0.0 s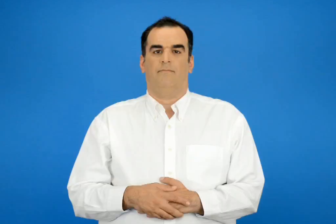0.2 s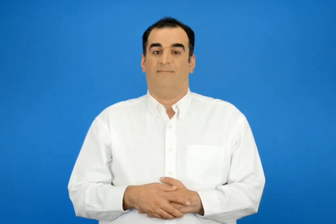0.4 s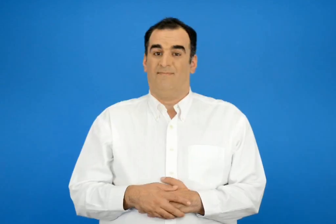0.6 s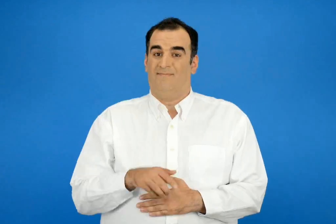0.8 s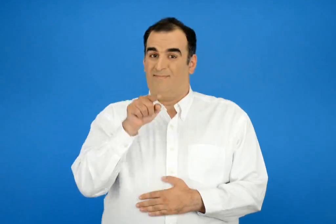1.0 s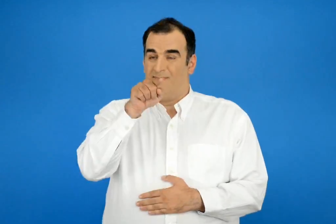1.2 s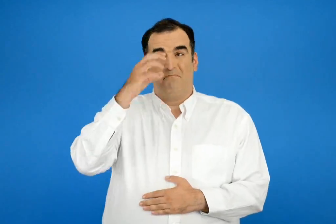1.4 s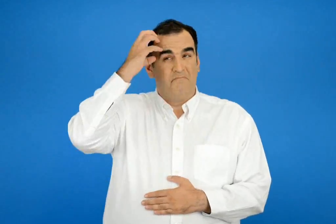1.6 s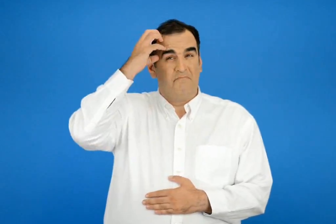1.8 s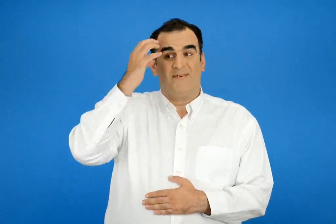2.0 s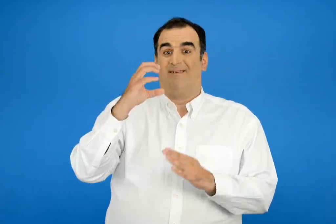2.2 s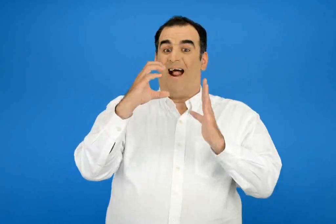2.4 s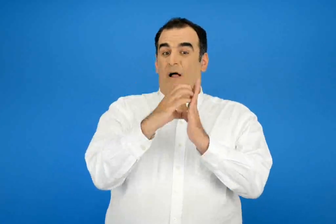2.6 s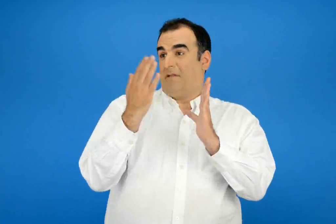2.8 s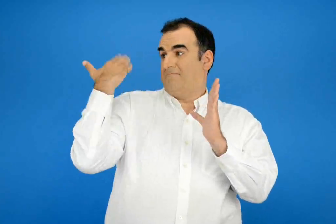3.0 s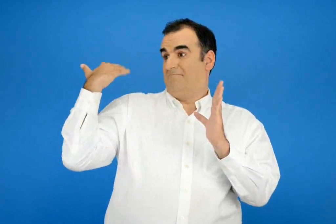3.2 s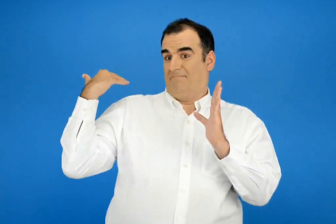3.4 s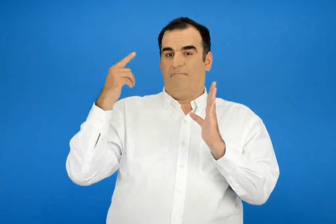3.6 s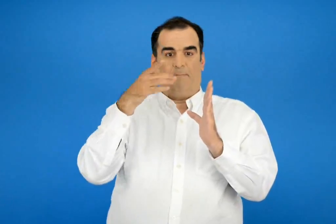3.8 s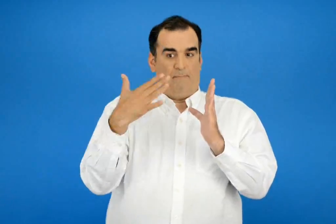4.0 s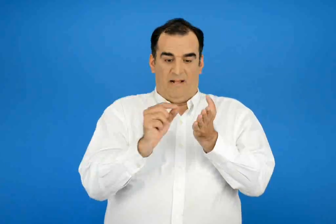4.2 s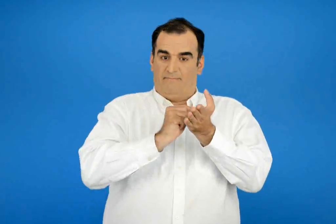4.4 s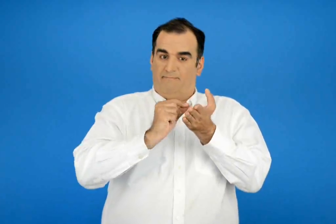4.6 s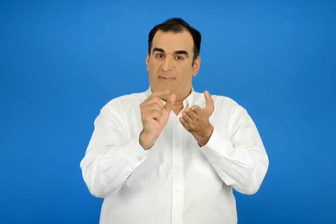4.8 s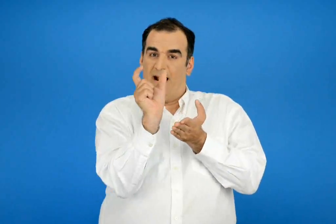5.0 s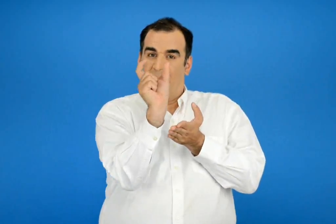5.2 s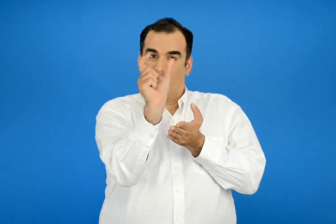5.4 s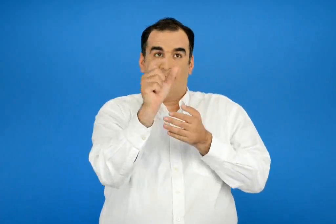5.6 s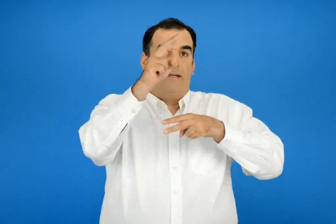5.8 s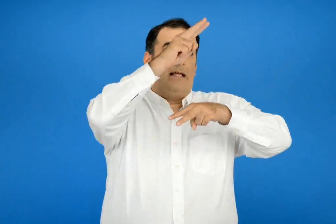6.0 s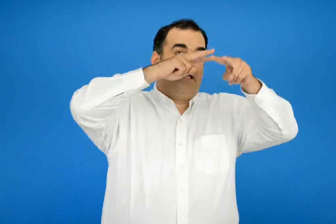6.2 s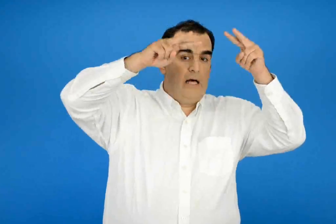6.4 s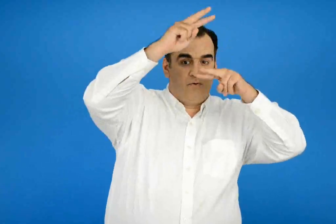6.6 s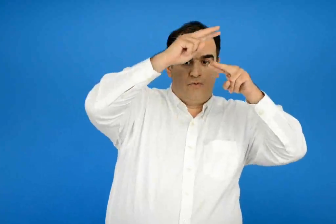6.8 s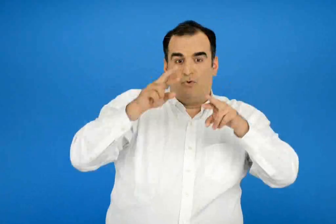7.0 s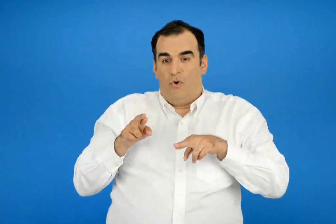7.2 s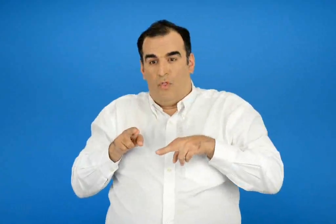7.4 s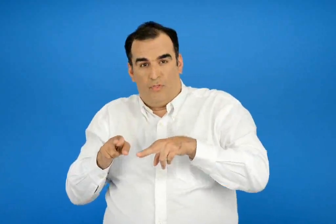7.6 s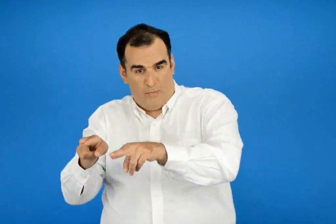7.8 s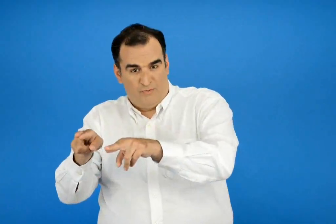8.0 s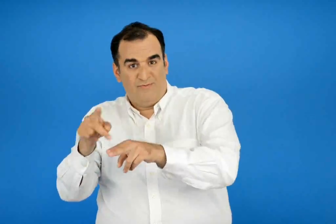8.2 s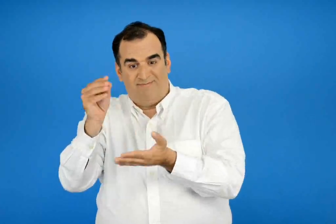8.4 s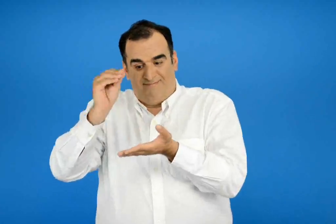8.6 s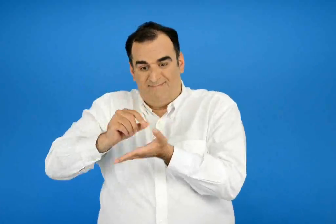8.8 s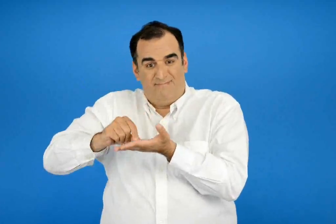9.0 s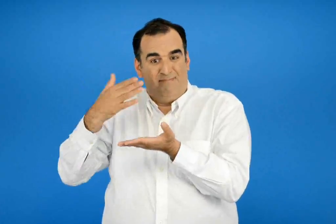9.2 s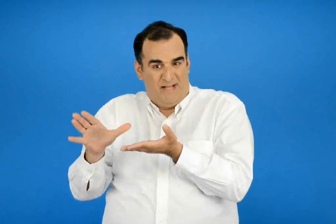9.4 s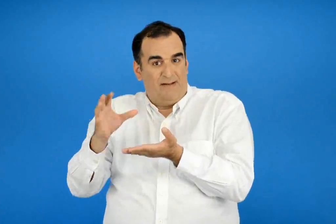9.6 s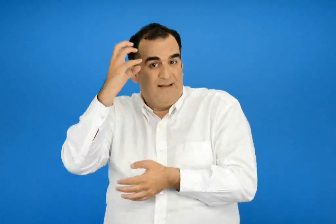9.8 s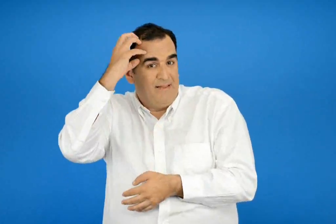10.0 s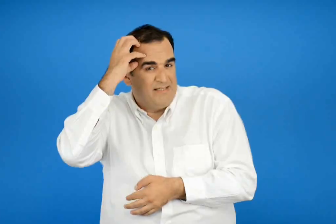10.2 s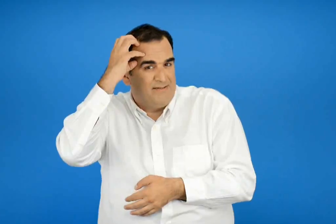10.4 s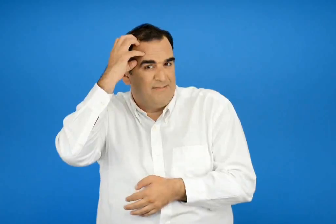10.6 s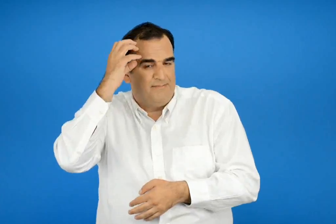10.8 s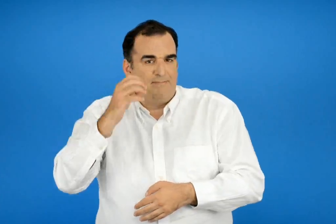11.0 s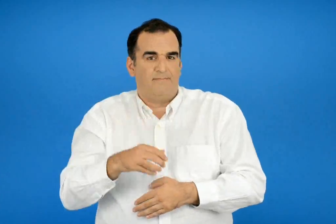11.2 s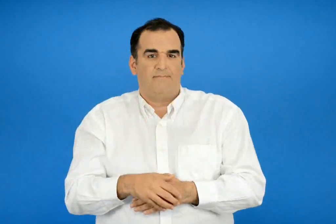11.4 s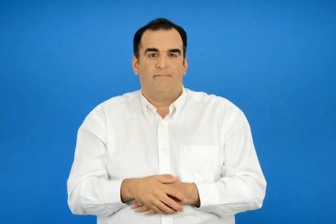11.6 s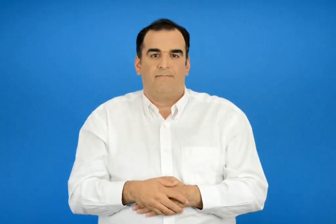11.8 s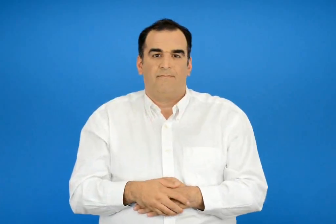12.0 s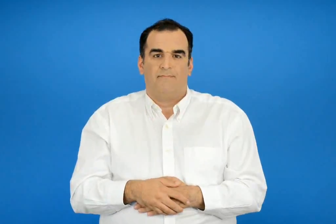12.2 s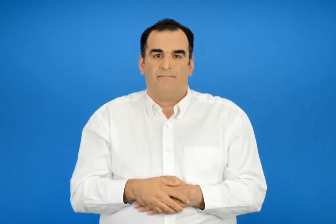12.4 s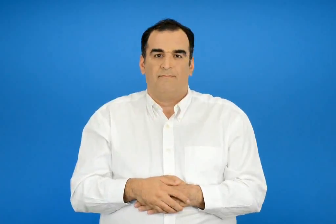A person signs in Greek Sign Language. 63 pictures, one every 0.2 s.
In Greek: θυμάσαι τις εκφράσεις με τις λέξεις καιρός και δρόμος που συνάντησες στην προηγουμένη ενότητα και έγραψες στο λεξικό σου ;
